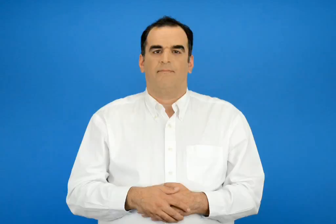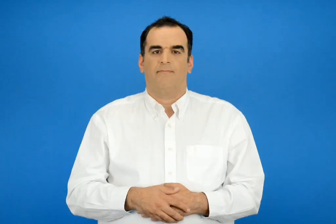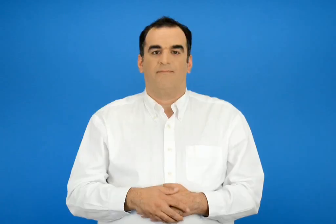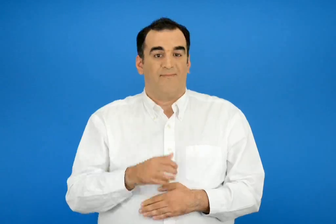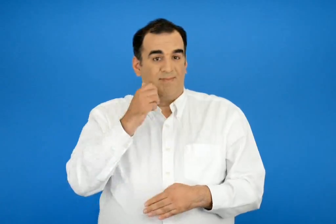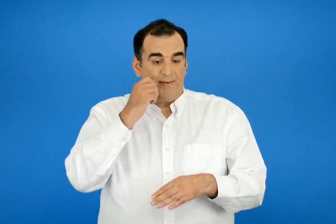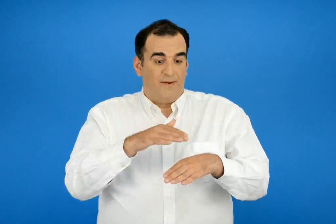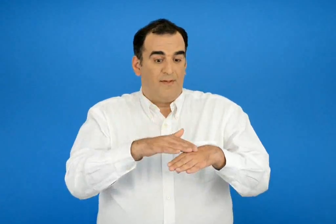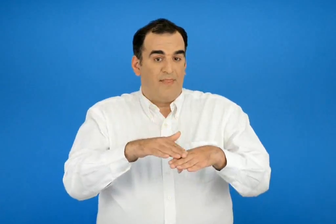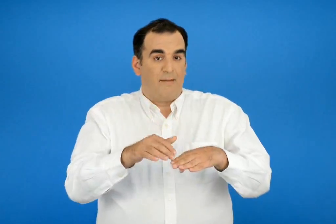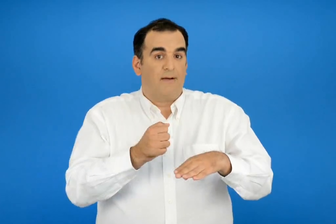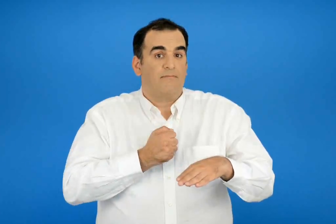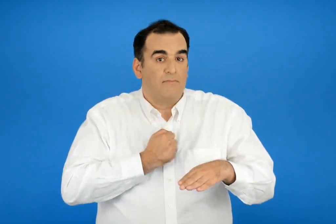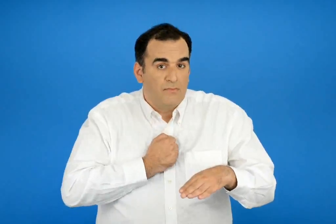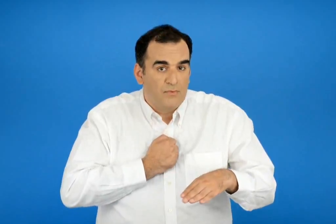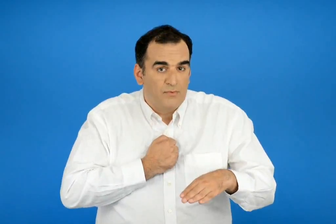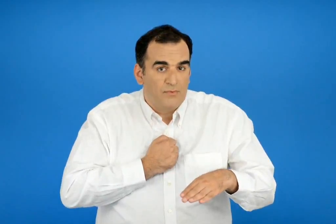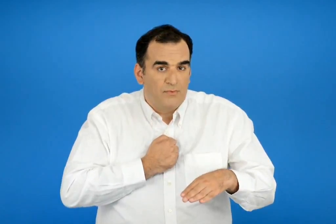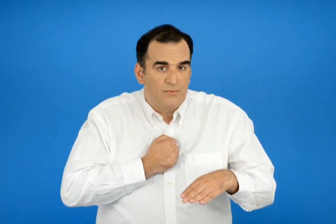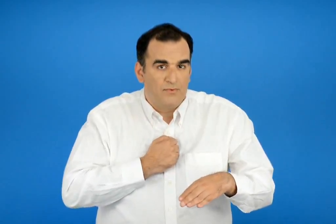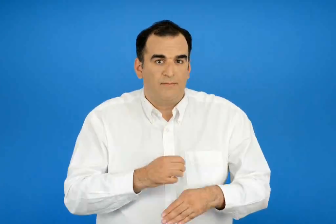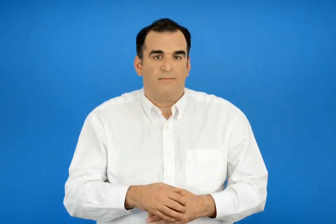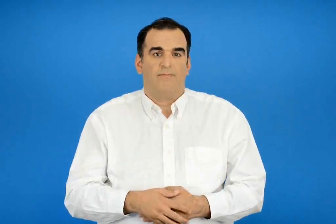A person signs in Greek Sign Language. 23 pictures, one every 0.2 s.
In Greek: το δέρμα μου είναι
